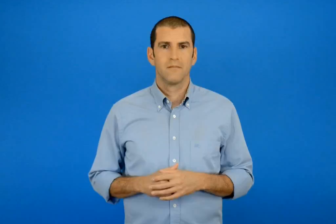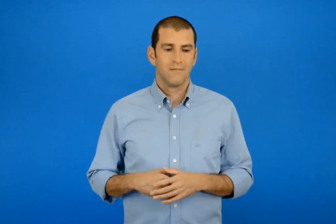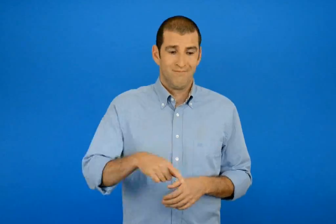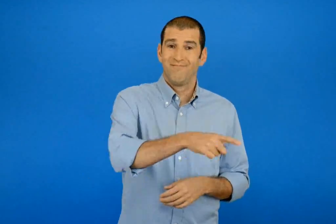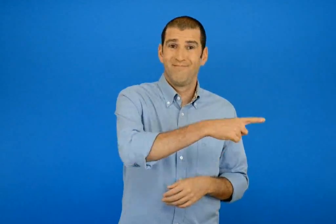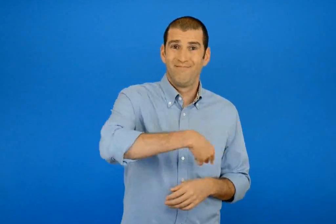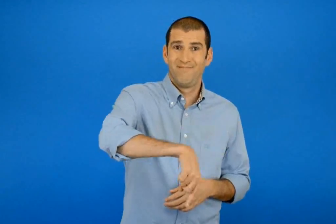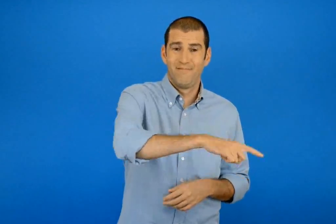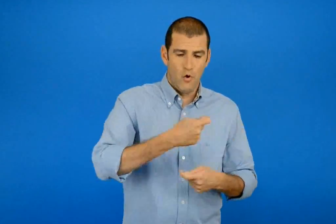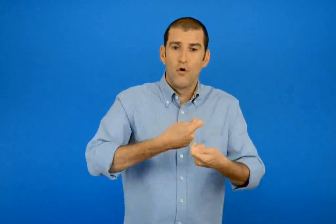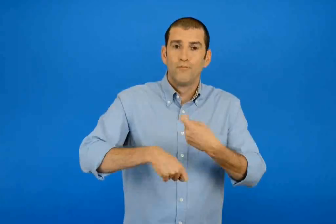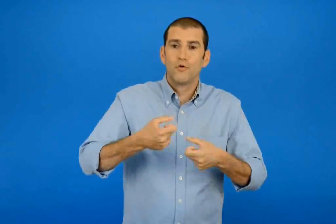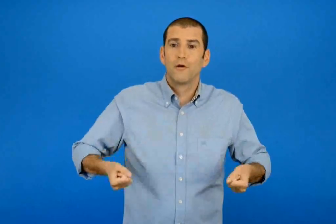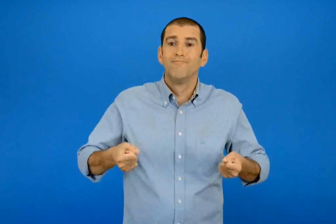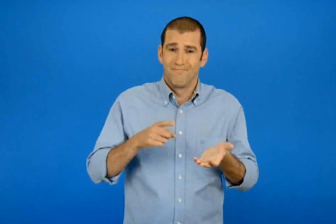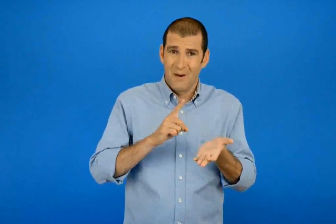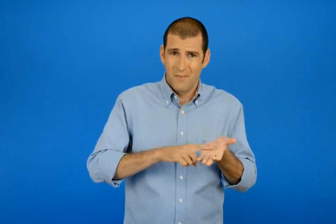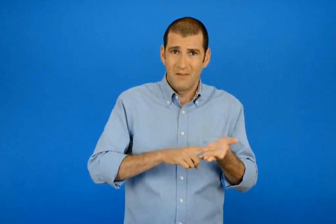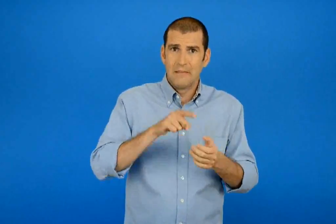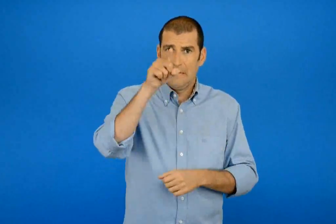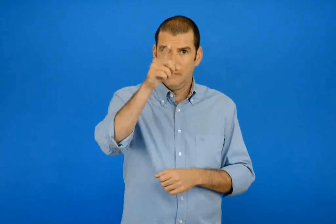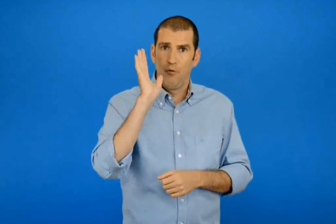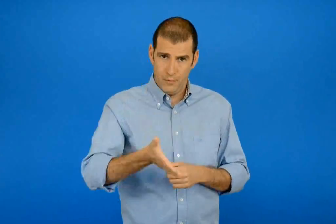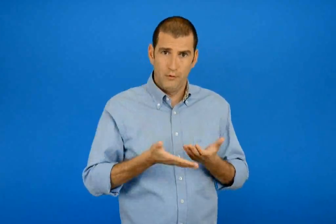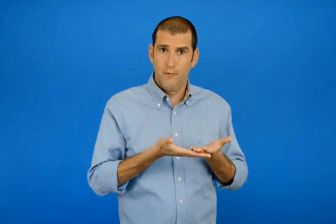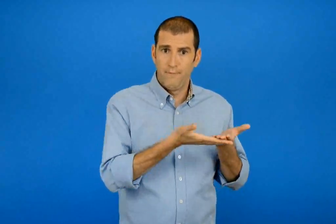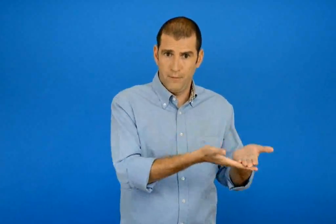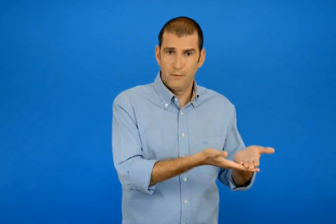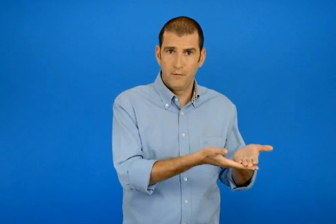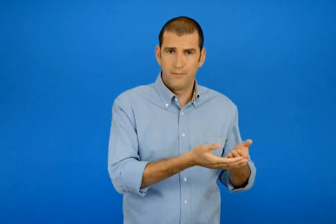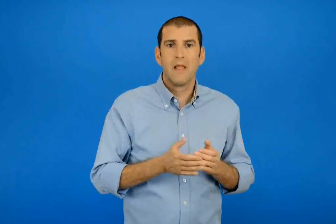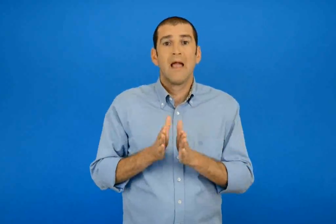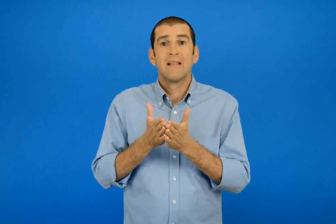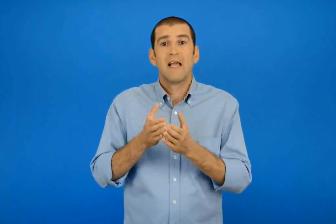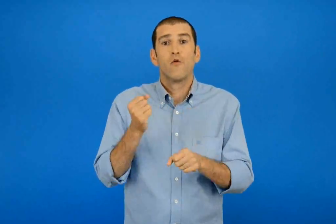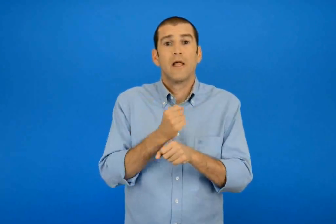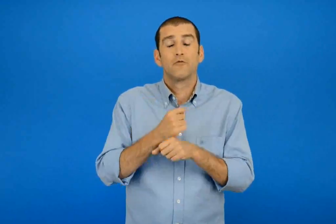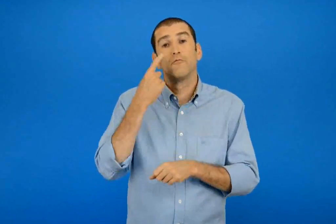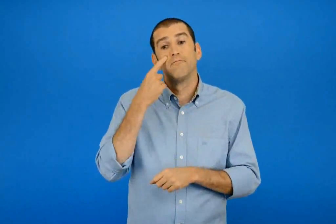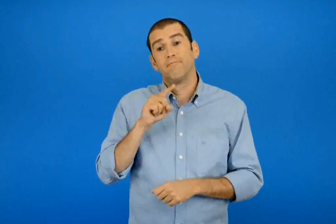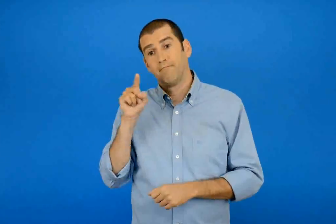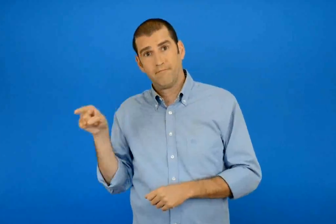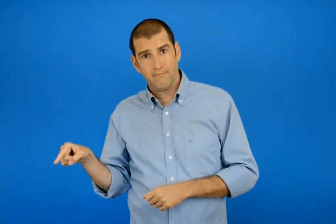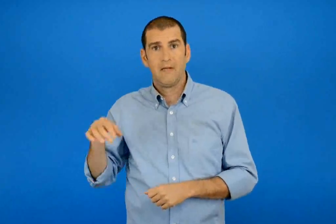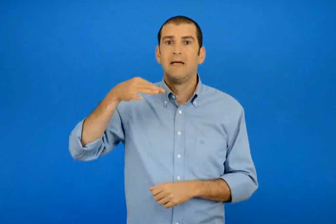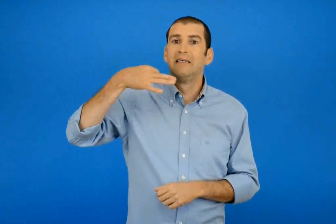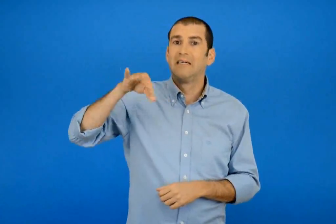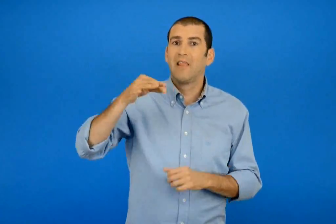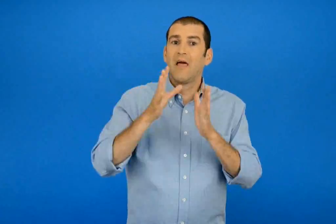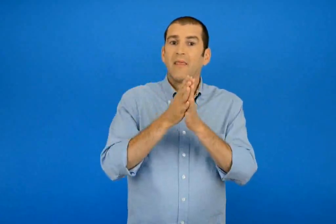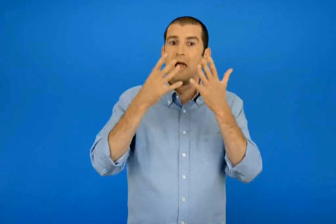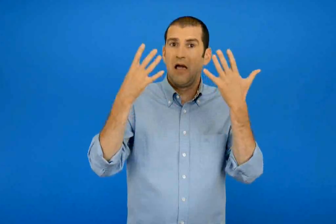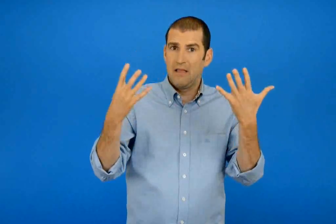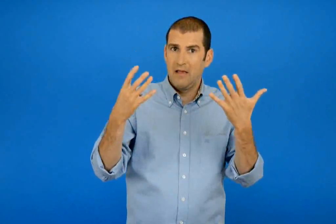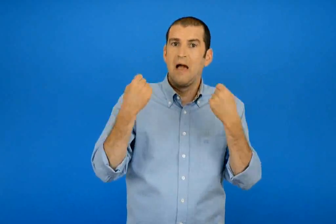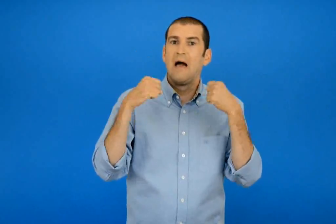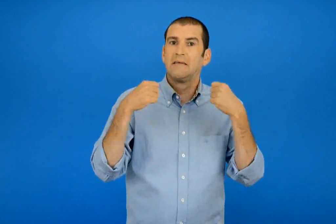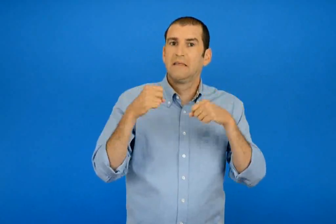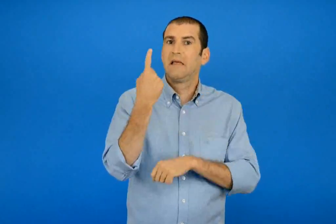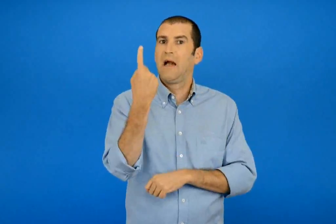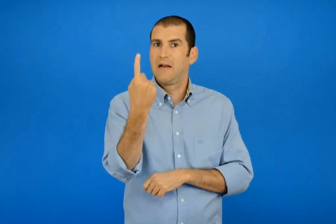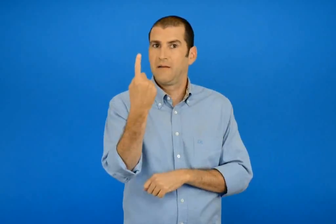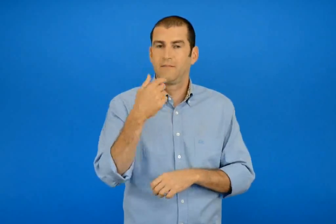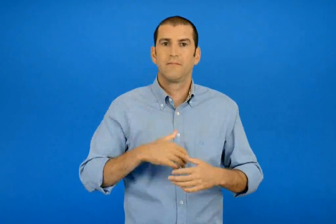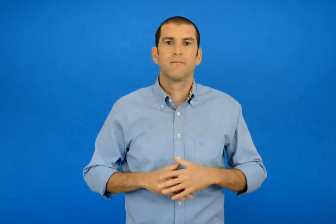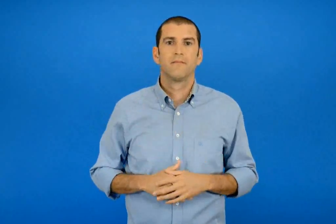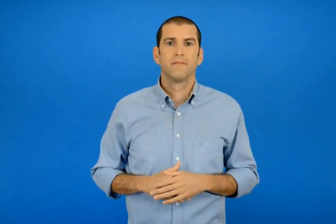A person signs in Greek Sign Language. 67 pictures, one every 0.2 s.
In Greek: μπορείς να τους βοηθήσεις να γράψουν τα ψώνια που πρέπει να κάνουν ; πήγαινε στη σελίδα 19 στο τετράδιο εργασιών στην άσκηση 1
